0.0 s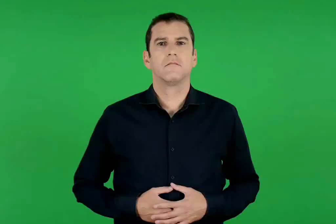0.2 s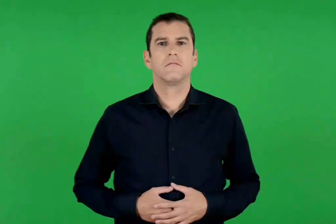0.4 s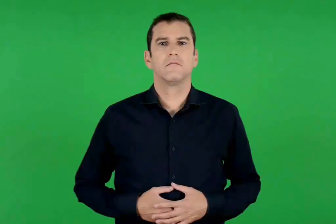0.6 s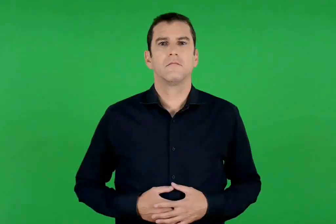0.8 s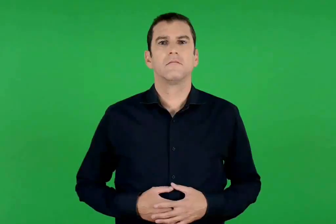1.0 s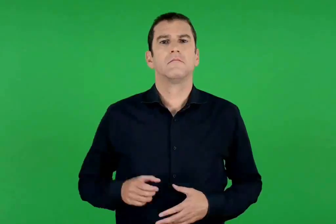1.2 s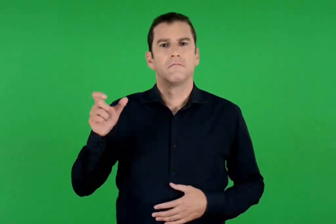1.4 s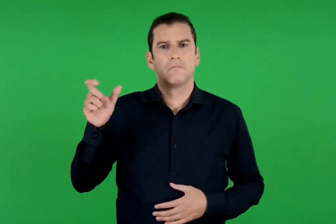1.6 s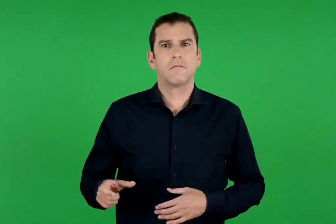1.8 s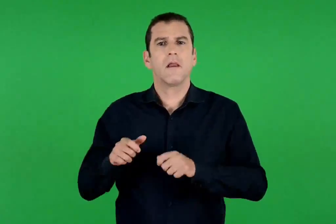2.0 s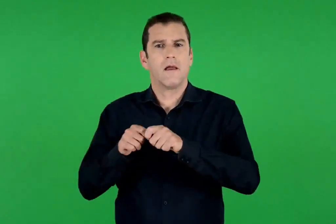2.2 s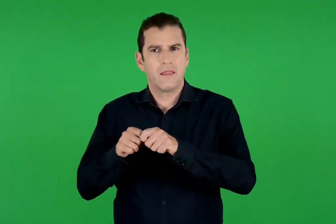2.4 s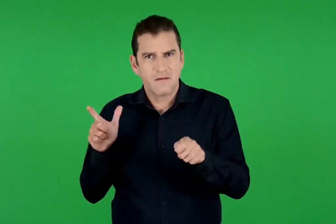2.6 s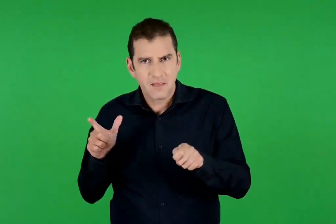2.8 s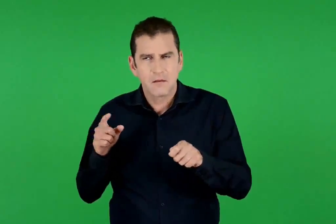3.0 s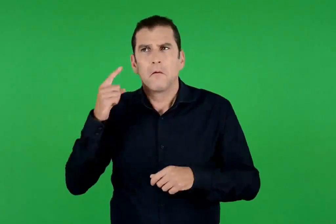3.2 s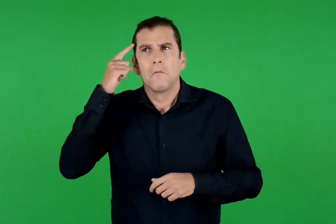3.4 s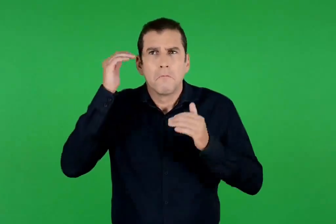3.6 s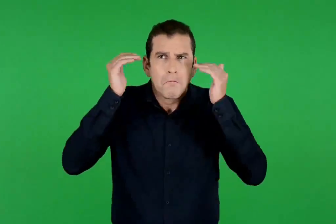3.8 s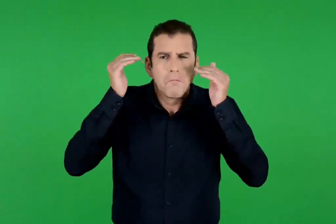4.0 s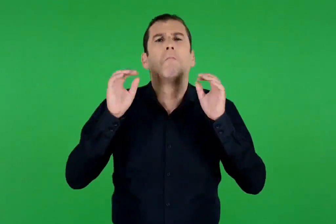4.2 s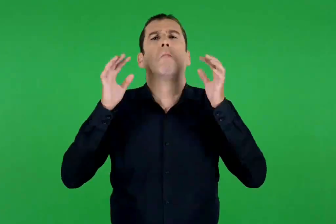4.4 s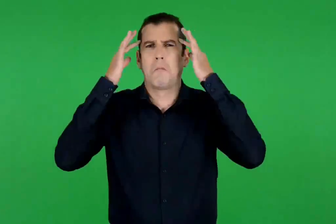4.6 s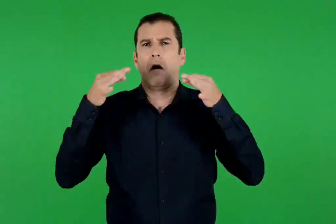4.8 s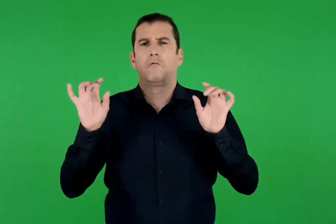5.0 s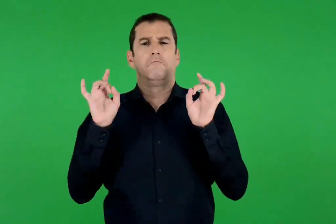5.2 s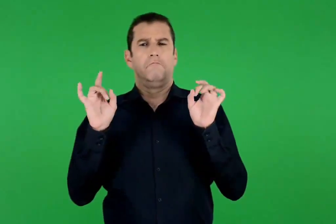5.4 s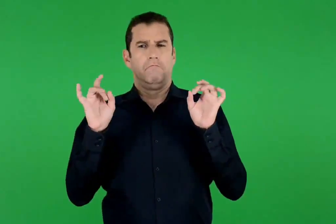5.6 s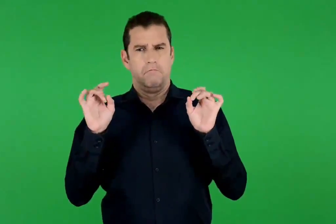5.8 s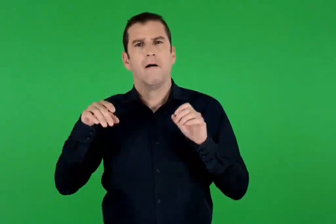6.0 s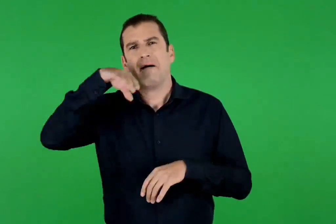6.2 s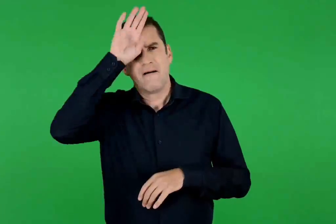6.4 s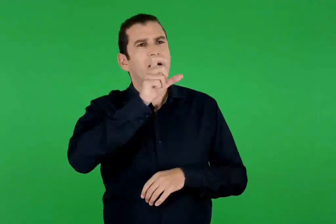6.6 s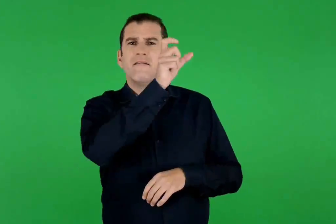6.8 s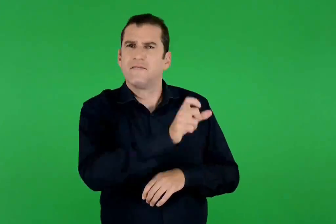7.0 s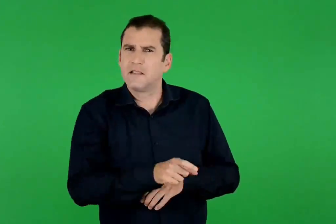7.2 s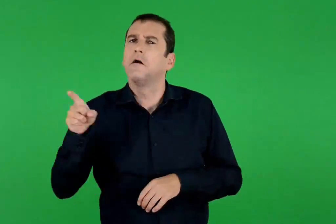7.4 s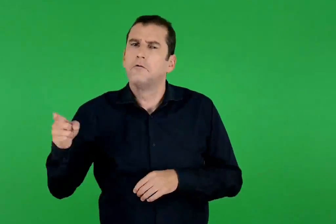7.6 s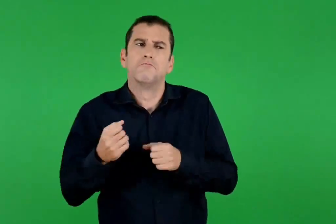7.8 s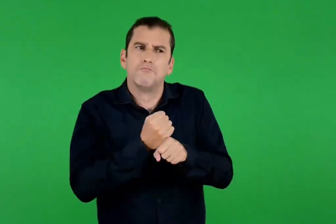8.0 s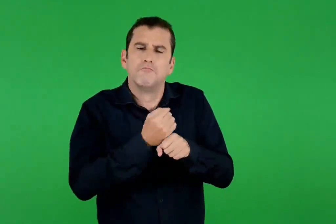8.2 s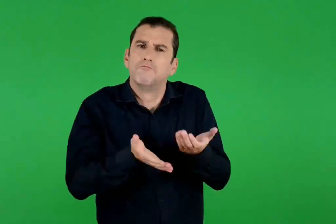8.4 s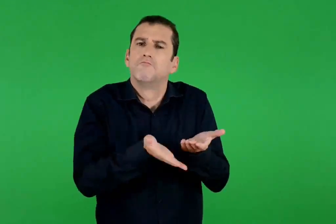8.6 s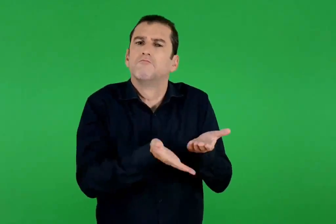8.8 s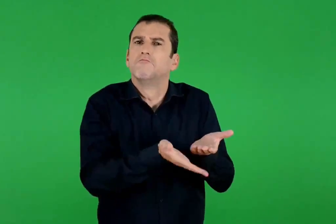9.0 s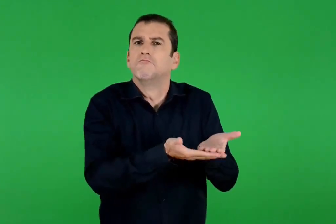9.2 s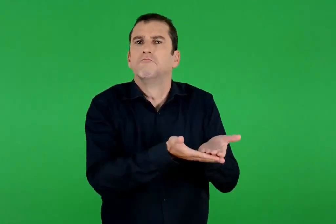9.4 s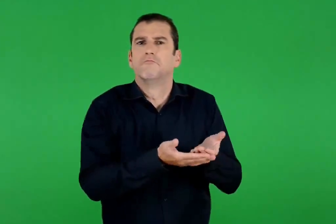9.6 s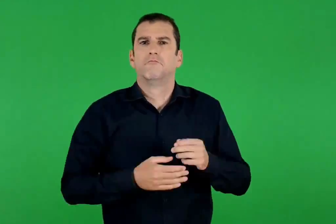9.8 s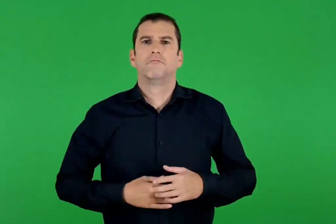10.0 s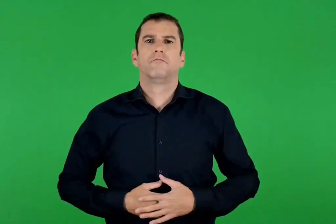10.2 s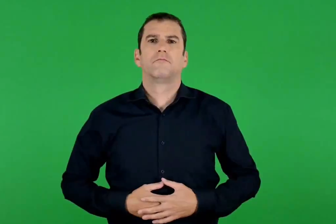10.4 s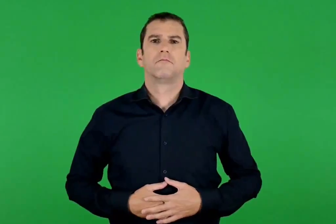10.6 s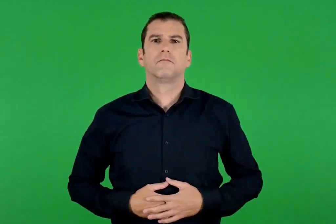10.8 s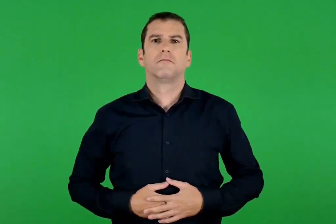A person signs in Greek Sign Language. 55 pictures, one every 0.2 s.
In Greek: ο δαβίδ , χωρίς να υποπτεύεται τίποτα , εξακολουθούσε να προσφέρει τις υπηρεσίες του στον βασιλιά
